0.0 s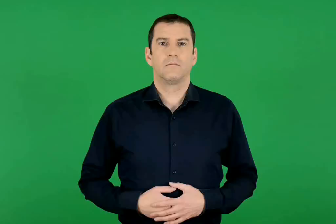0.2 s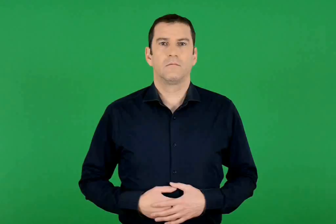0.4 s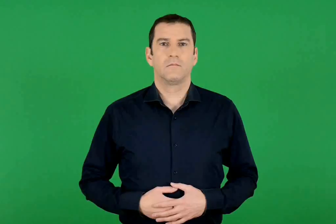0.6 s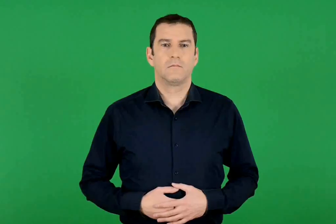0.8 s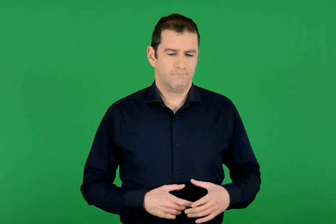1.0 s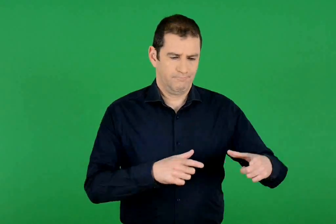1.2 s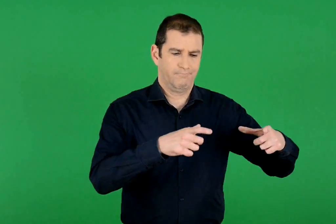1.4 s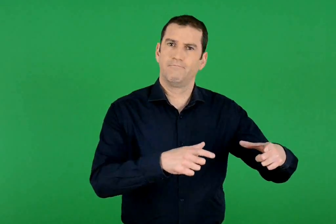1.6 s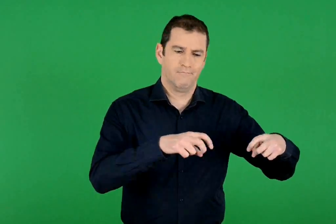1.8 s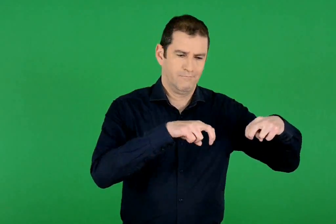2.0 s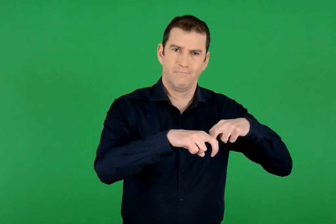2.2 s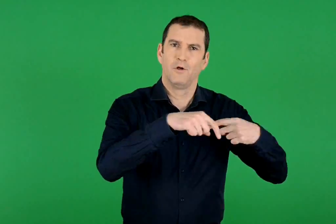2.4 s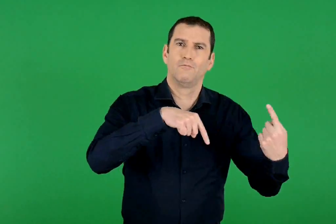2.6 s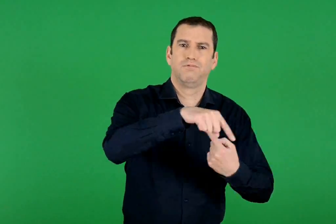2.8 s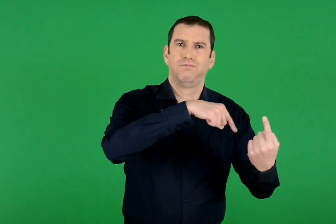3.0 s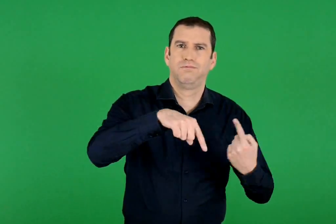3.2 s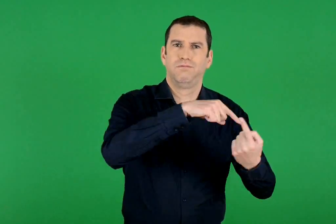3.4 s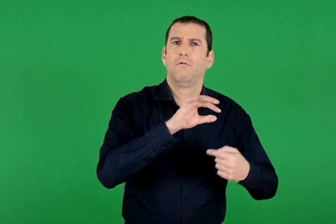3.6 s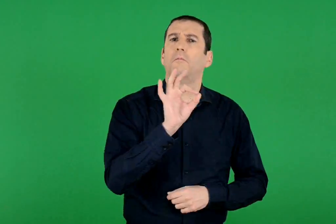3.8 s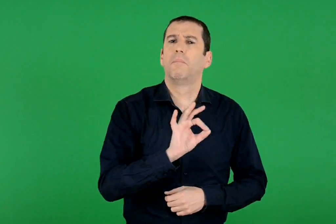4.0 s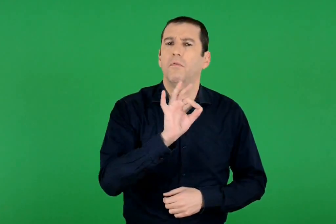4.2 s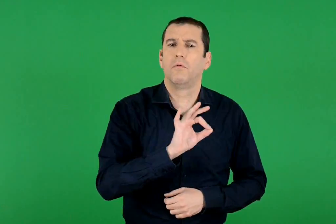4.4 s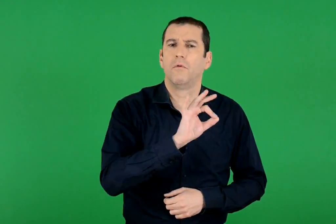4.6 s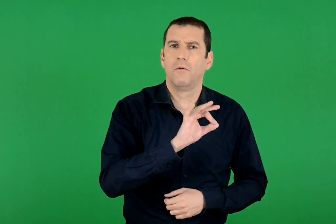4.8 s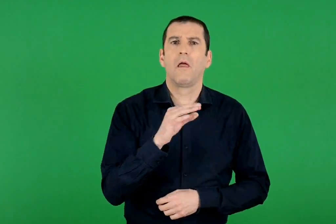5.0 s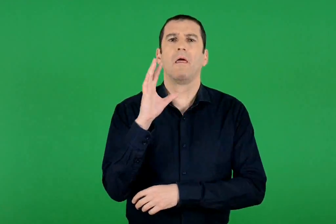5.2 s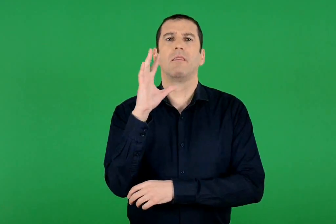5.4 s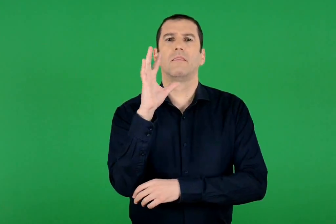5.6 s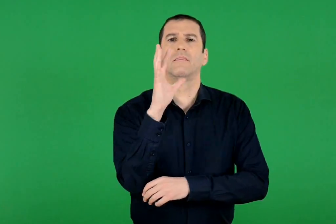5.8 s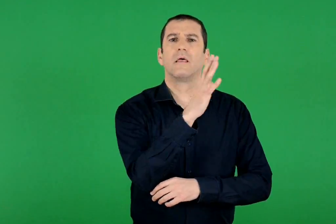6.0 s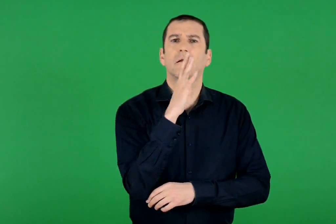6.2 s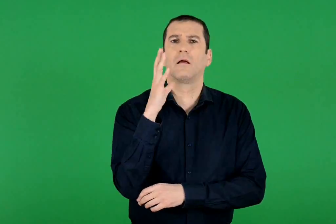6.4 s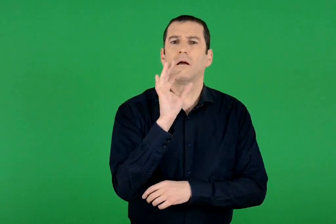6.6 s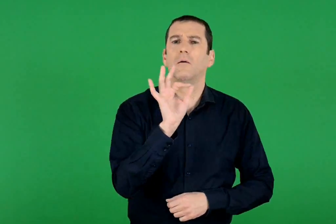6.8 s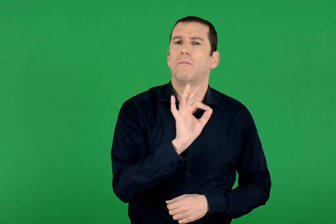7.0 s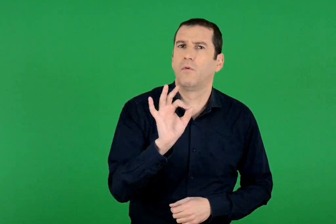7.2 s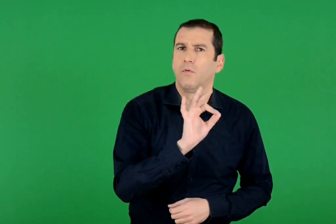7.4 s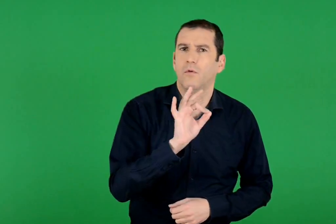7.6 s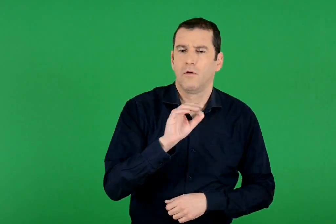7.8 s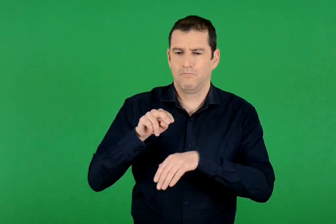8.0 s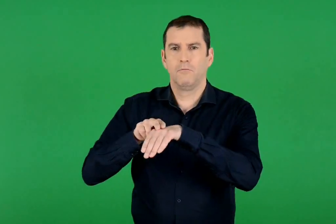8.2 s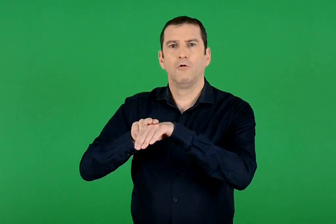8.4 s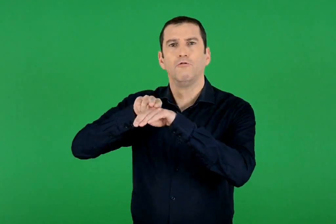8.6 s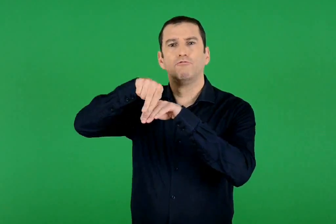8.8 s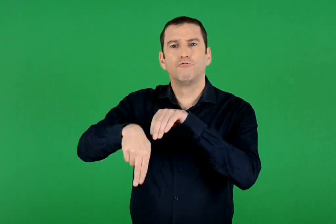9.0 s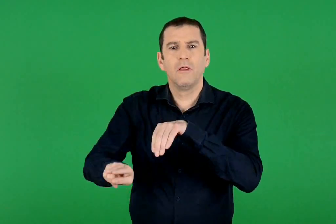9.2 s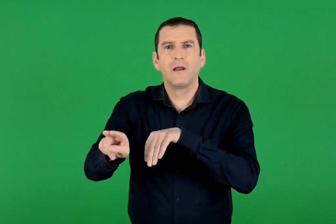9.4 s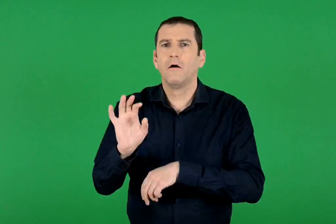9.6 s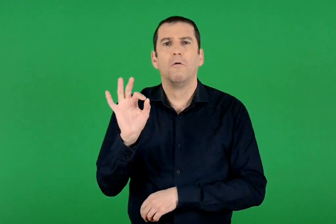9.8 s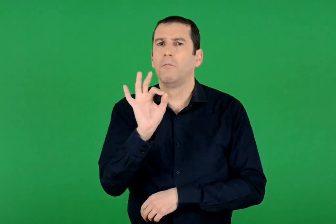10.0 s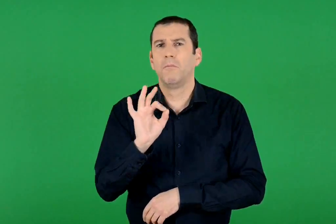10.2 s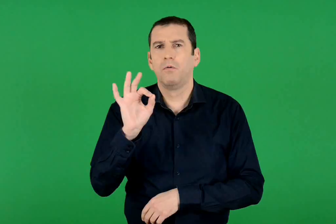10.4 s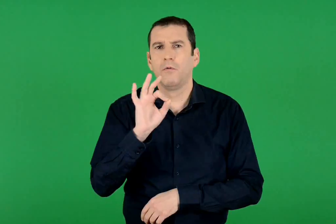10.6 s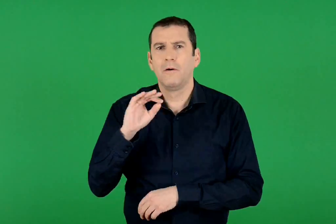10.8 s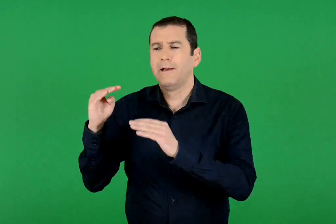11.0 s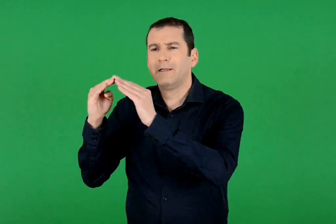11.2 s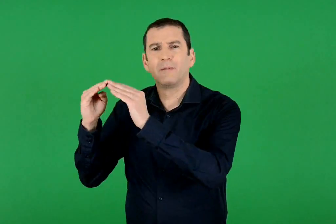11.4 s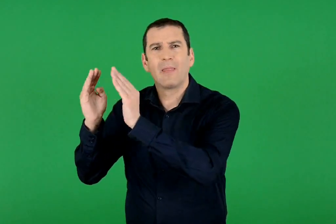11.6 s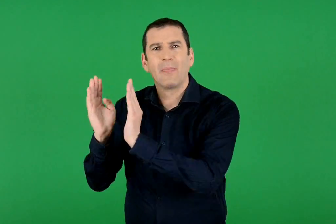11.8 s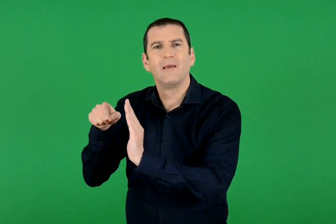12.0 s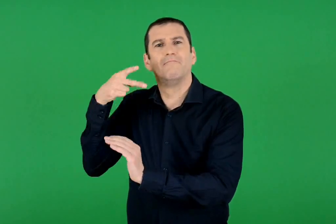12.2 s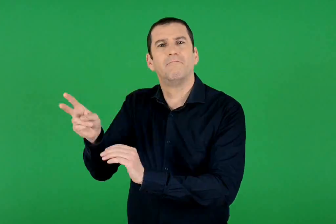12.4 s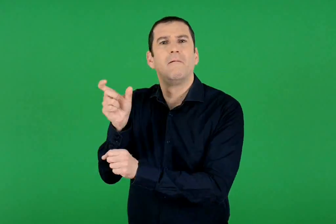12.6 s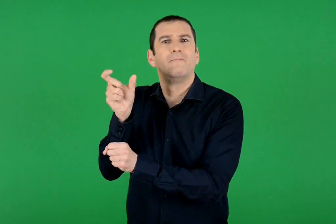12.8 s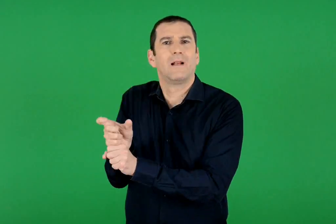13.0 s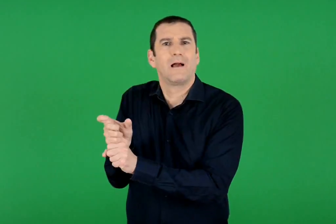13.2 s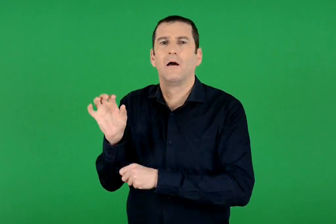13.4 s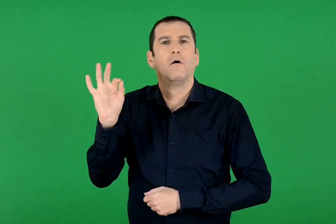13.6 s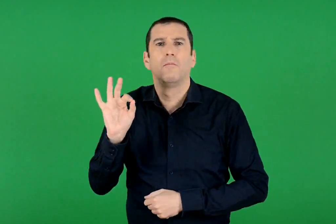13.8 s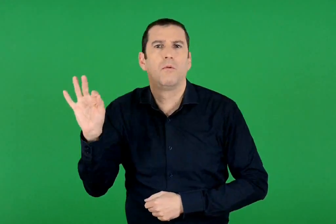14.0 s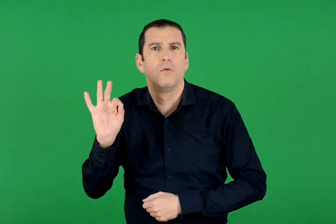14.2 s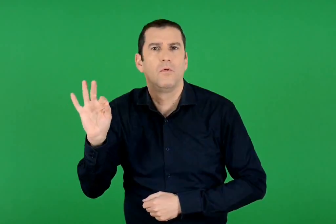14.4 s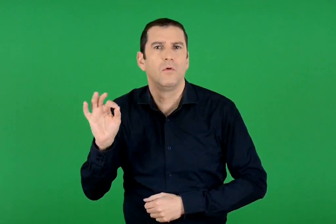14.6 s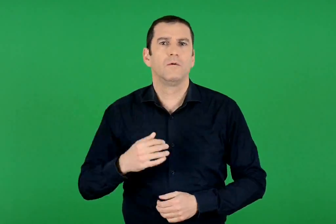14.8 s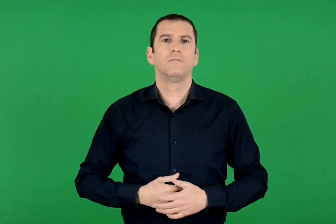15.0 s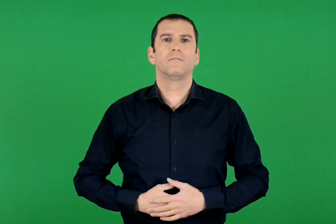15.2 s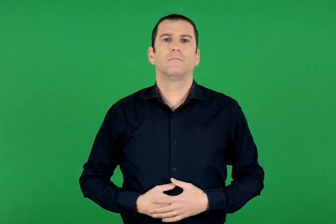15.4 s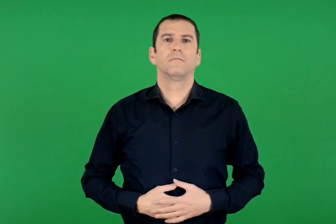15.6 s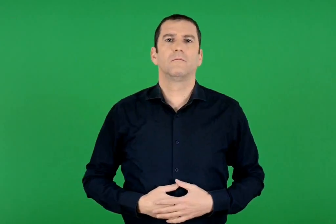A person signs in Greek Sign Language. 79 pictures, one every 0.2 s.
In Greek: πού είναι ο μύλος ; πού είναι τα δέντρα ; πού είναι η τσουλήθρα ; πού είναι το σπιτάκι του φύλακα ;
